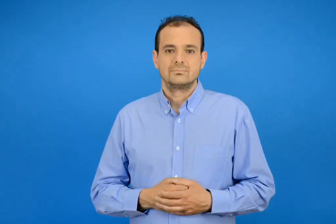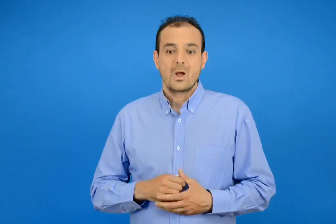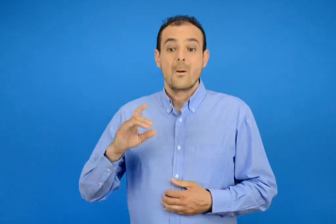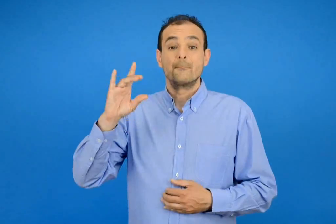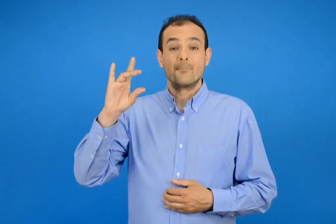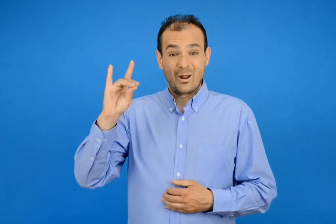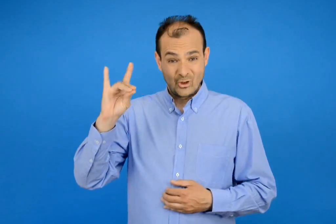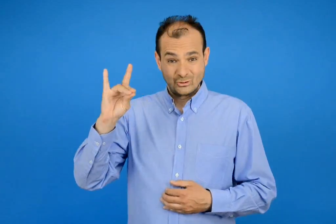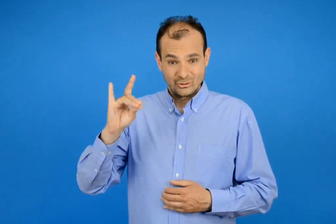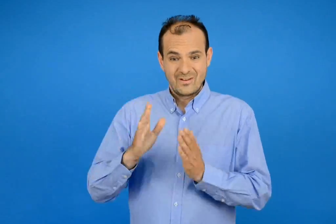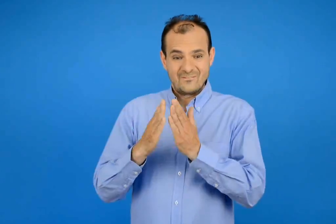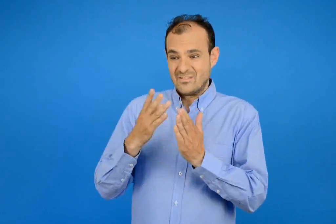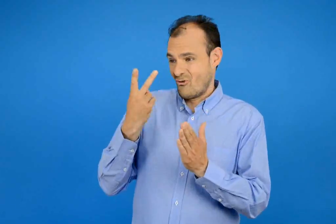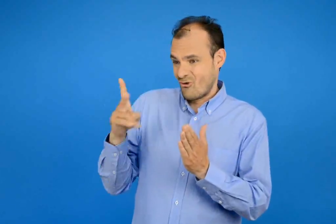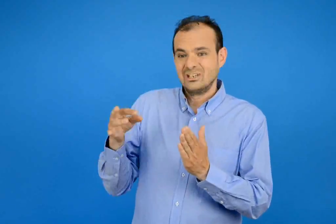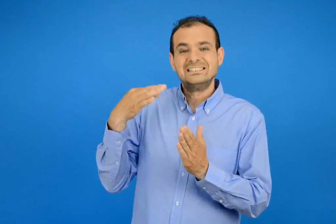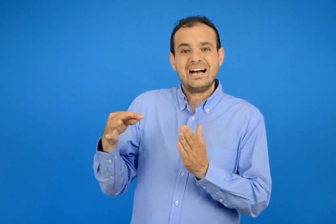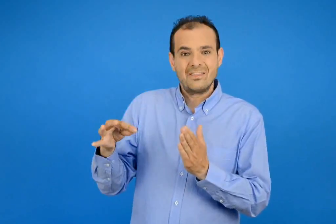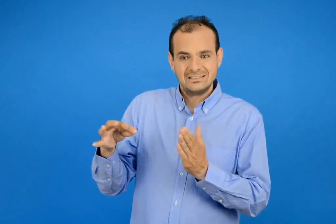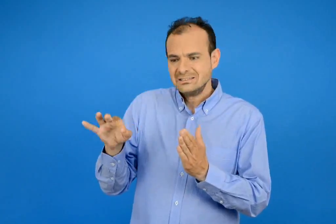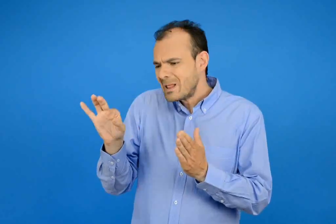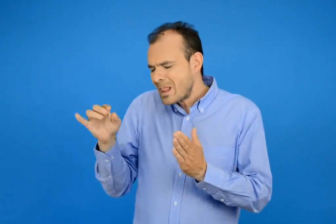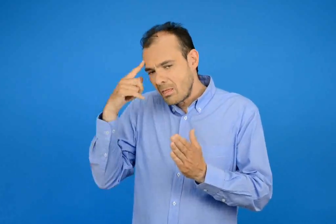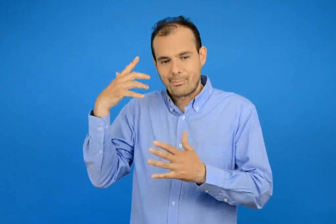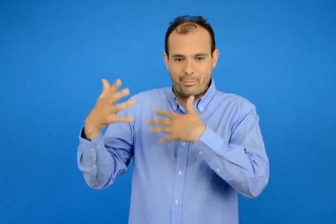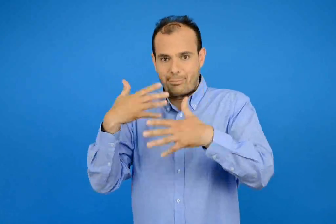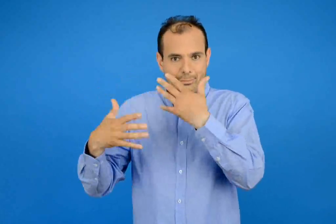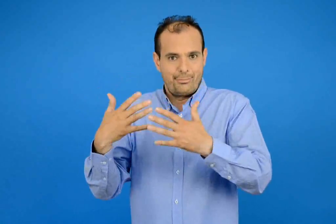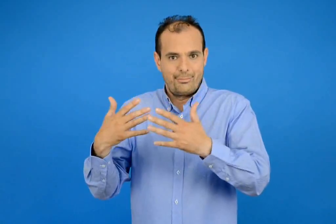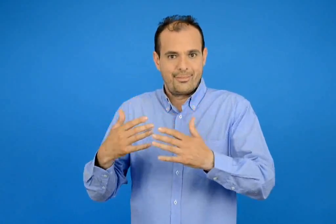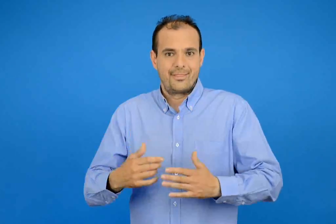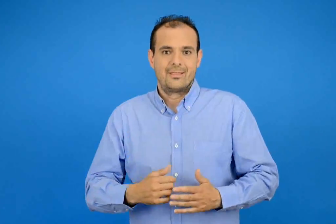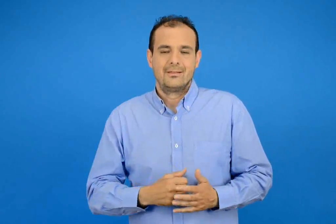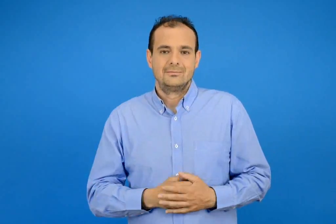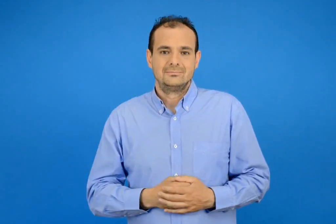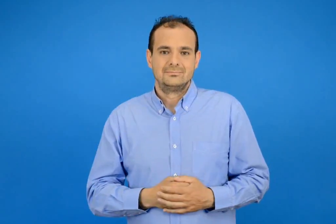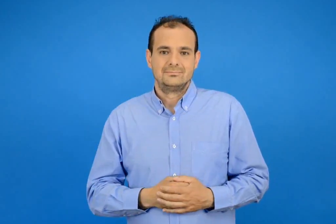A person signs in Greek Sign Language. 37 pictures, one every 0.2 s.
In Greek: ο μολυβιος μπέρδεψε μερικές σελίδες από το βιβλίο του
